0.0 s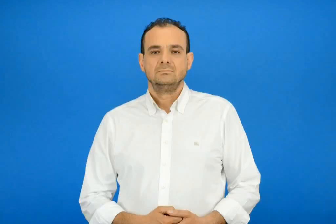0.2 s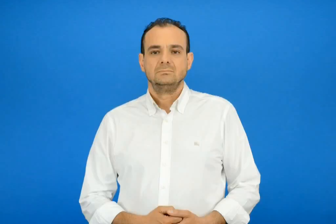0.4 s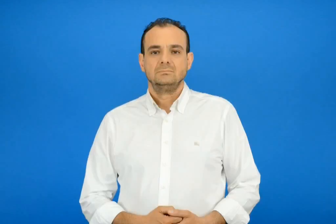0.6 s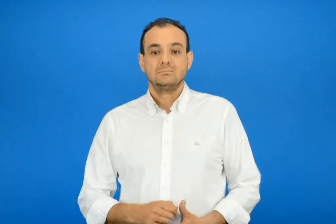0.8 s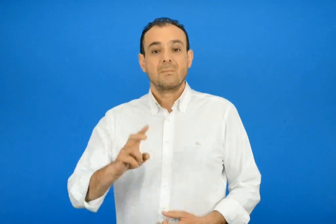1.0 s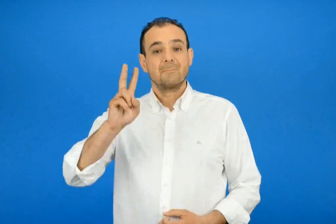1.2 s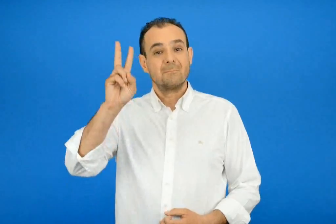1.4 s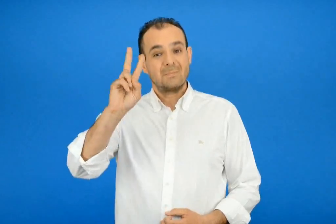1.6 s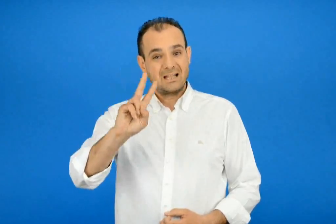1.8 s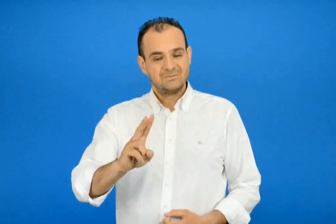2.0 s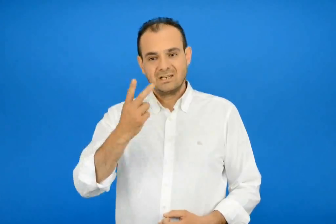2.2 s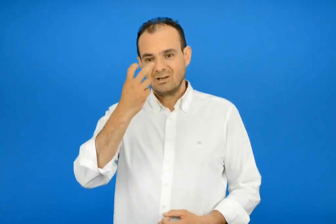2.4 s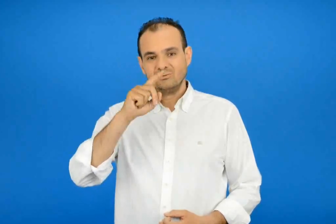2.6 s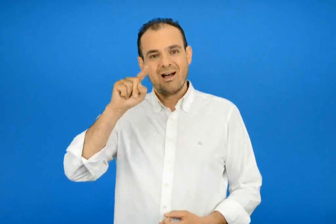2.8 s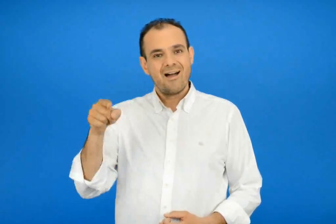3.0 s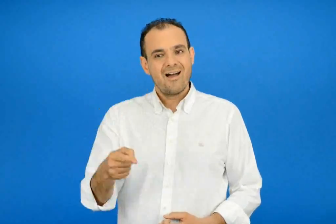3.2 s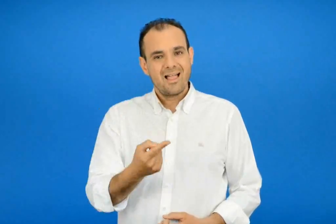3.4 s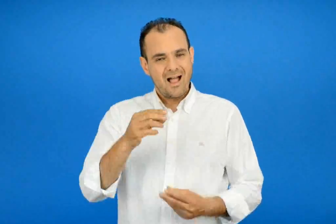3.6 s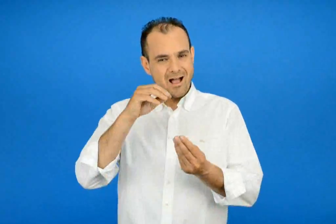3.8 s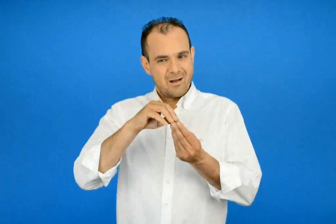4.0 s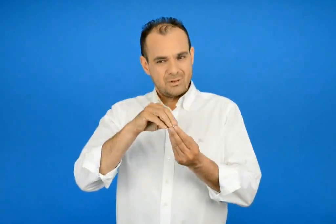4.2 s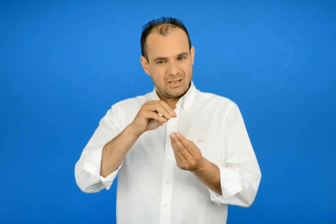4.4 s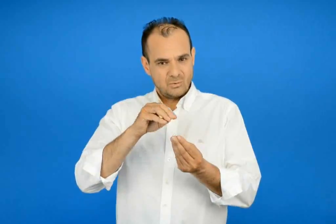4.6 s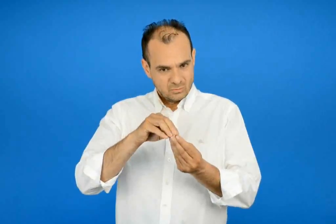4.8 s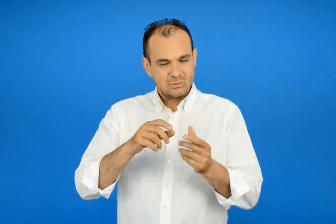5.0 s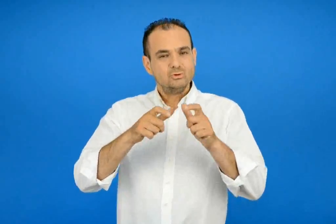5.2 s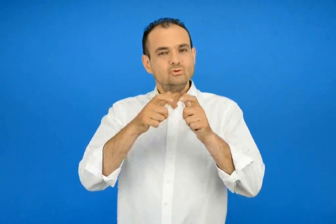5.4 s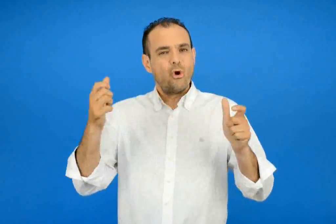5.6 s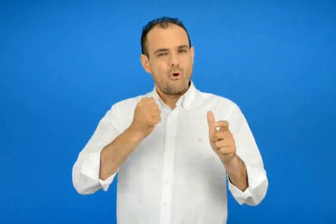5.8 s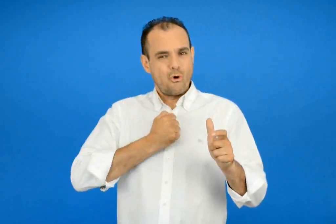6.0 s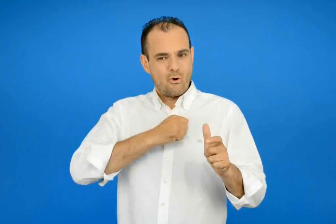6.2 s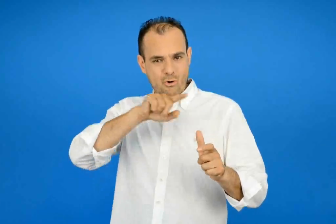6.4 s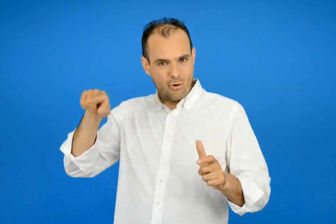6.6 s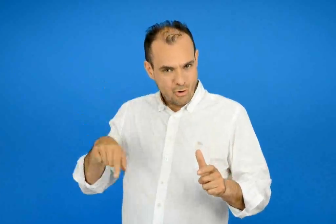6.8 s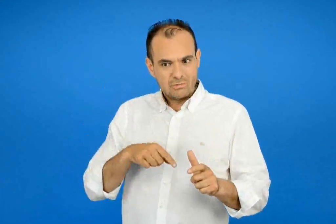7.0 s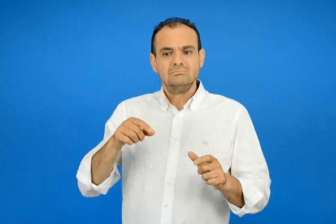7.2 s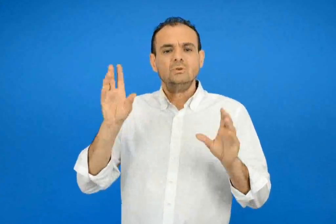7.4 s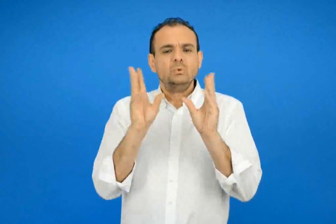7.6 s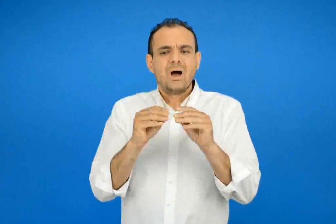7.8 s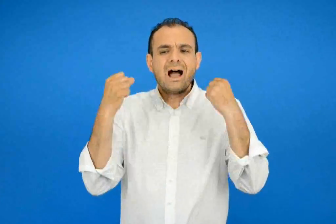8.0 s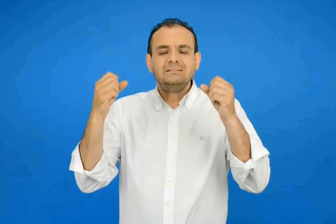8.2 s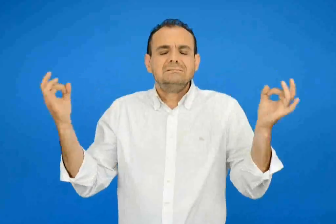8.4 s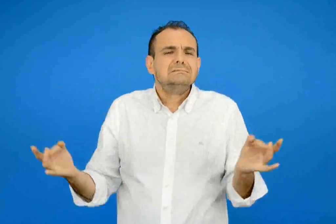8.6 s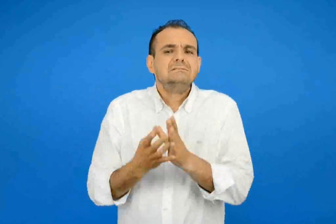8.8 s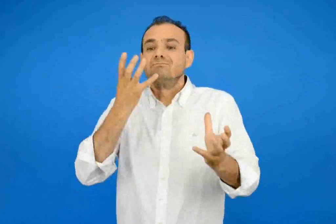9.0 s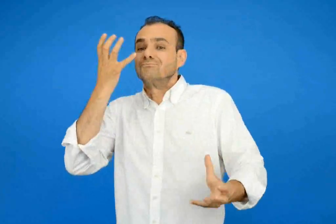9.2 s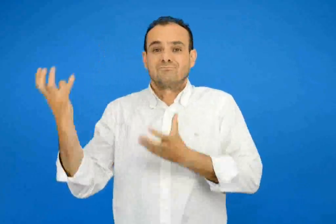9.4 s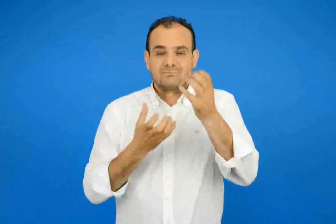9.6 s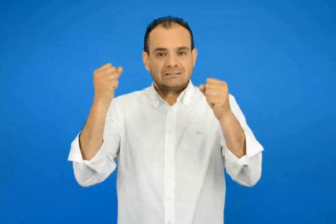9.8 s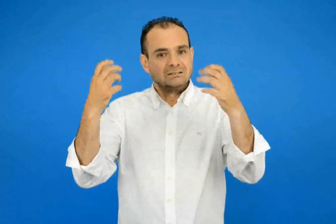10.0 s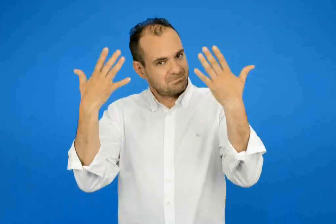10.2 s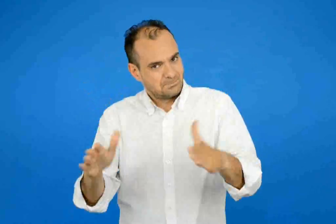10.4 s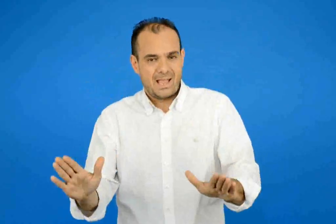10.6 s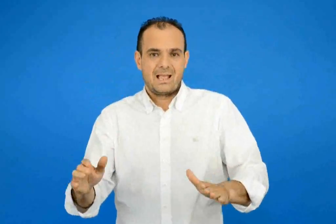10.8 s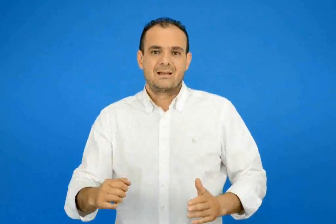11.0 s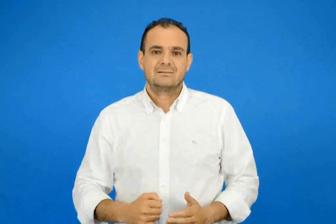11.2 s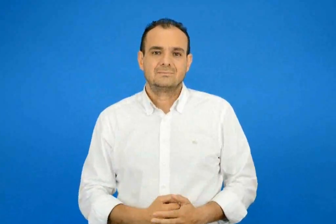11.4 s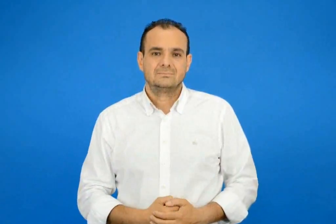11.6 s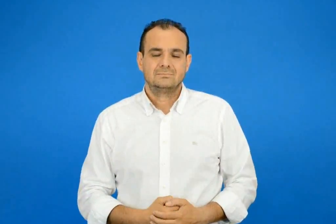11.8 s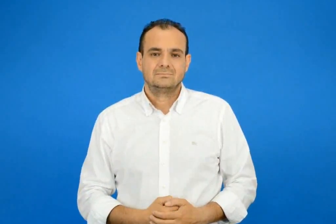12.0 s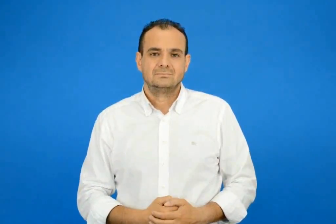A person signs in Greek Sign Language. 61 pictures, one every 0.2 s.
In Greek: την παρασκευή 29 απρίλιου το σχολείο μας έκανε μια άσκηση για την περίπτωση που πιάσει πυρκαγιά
